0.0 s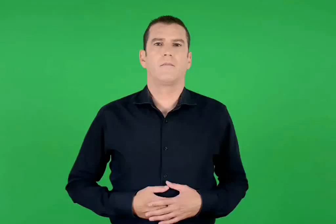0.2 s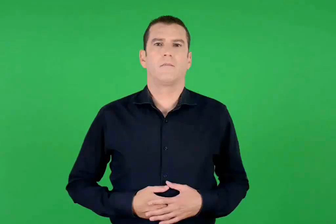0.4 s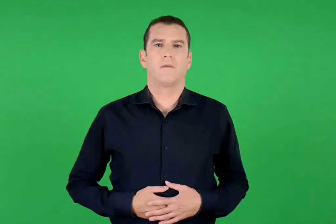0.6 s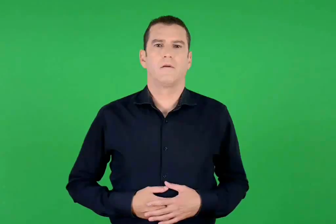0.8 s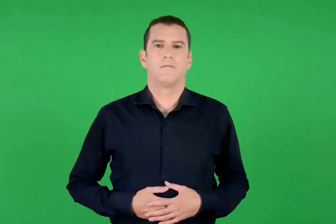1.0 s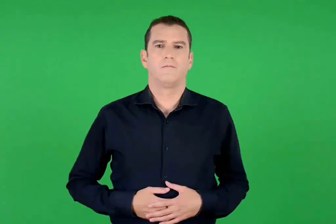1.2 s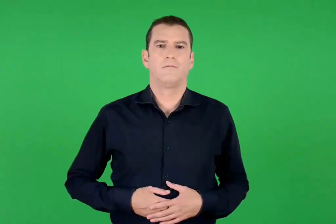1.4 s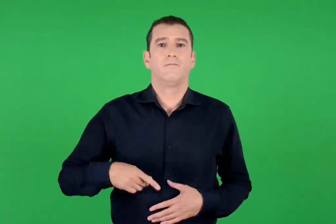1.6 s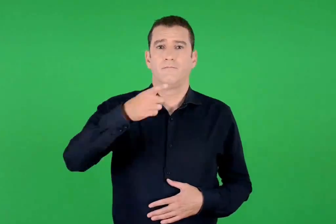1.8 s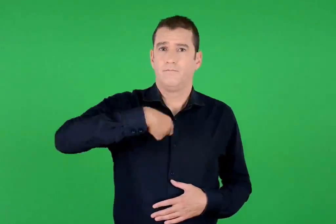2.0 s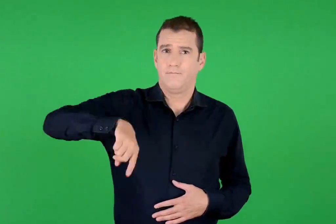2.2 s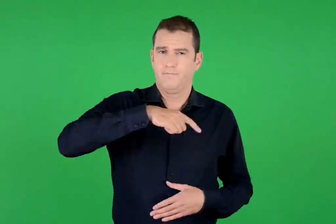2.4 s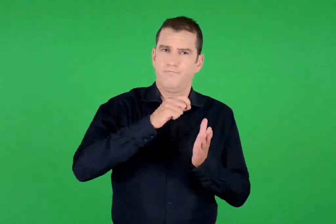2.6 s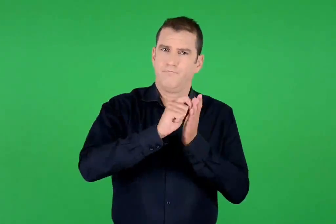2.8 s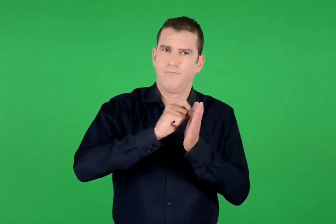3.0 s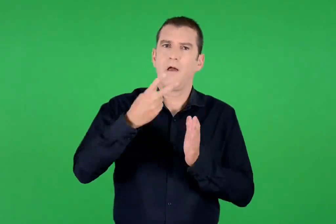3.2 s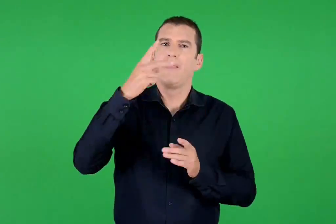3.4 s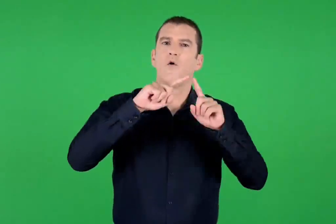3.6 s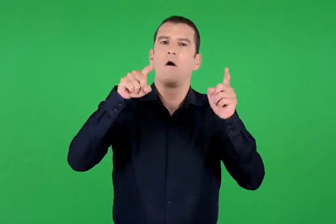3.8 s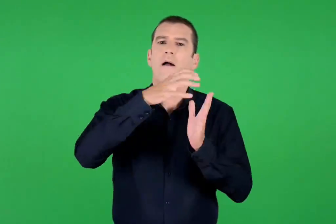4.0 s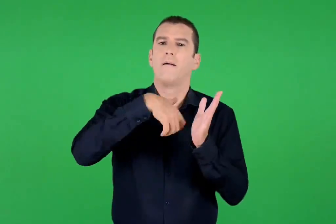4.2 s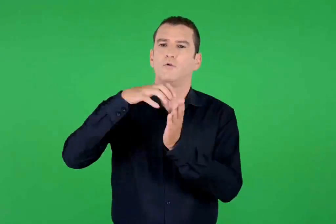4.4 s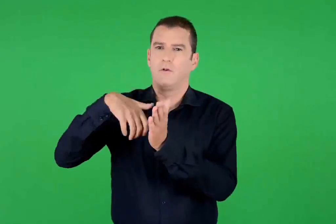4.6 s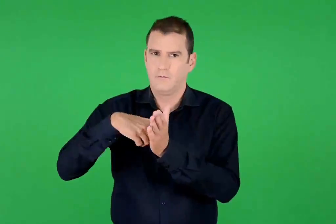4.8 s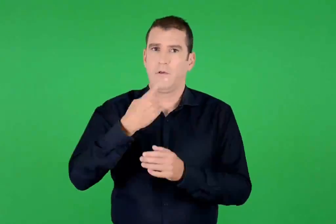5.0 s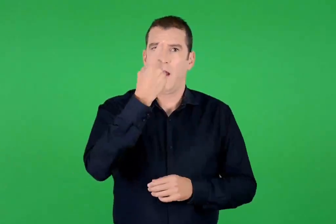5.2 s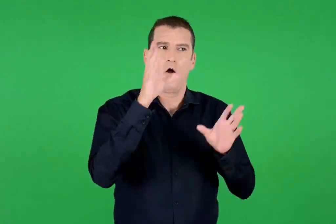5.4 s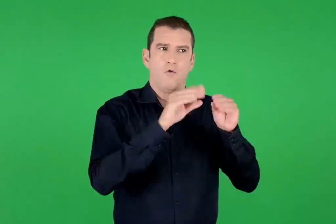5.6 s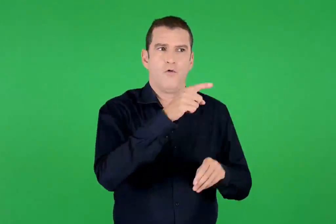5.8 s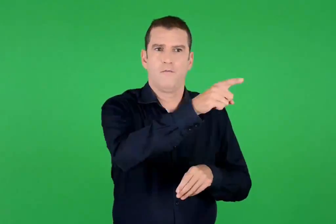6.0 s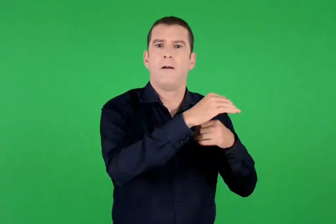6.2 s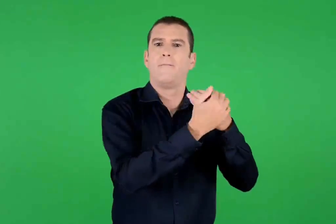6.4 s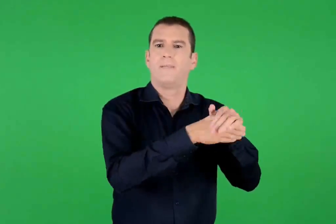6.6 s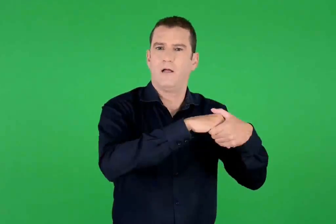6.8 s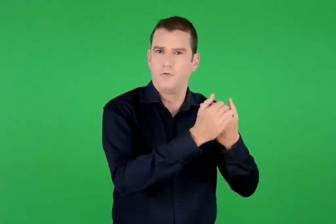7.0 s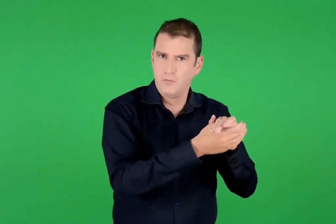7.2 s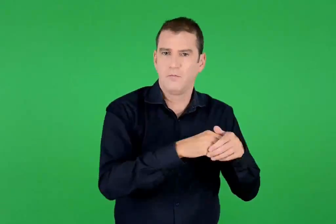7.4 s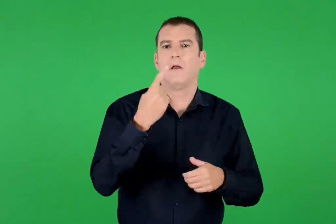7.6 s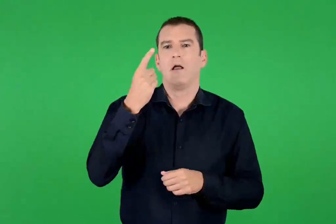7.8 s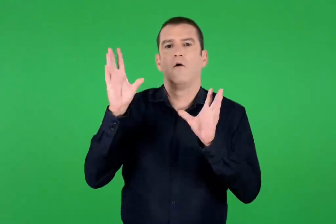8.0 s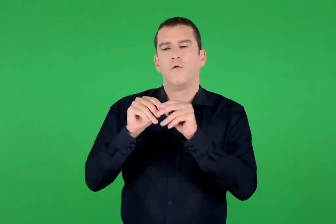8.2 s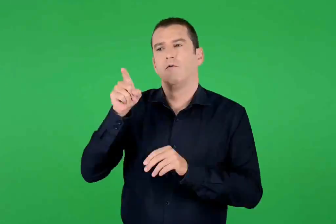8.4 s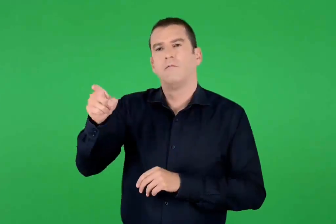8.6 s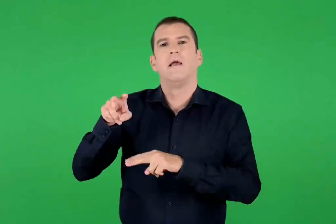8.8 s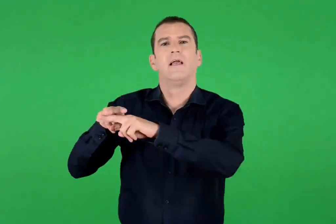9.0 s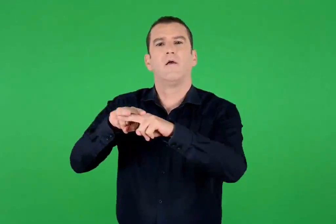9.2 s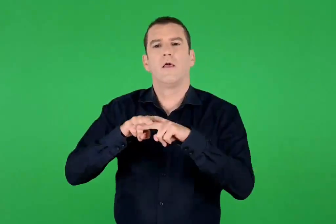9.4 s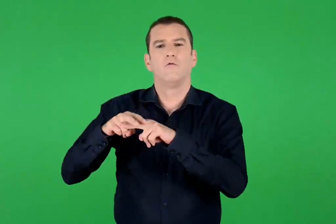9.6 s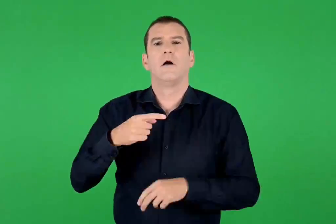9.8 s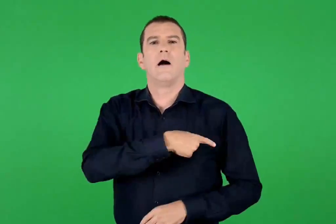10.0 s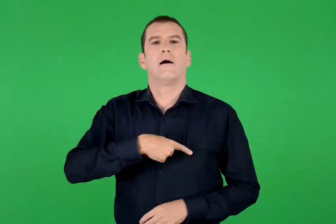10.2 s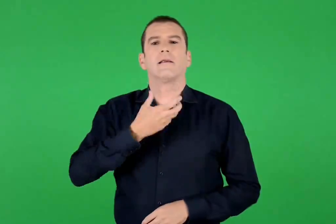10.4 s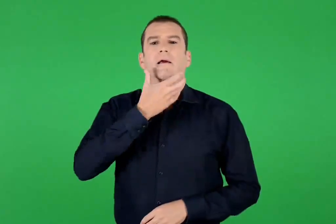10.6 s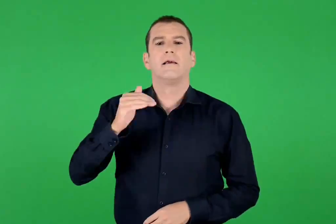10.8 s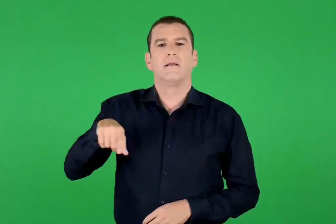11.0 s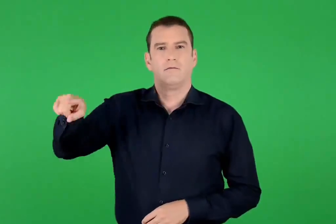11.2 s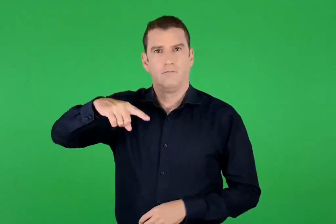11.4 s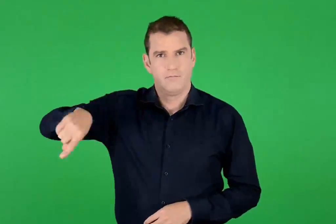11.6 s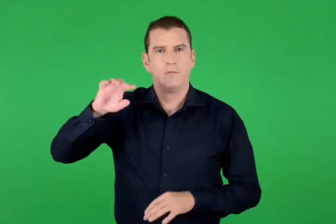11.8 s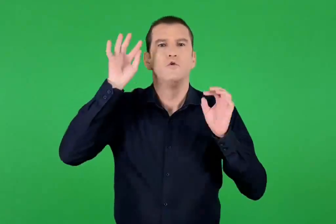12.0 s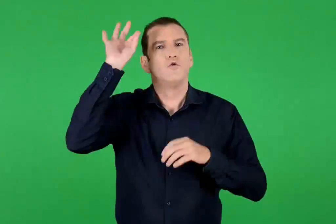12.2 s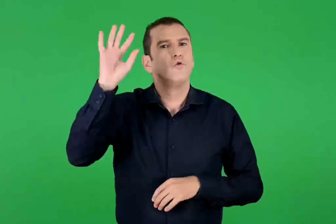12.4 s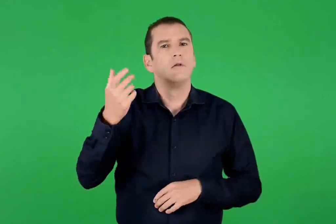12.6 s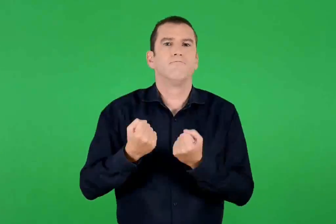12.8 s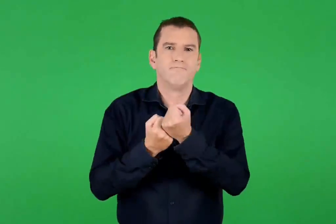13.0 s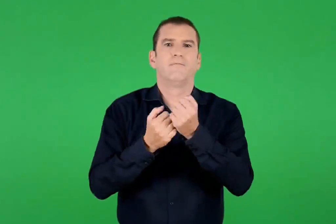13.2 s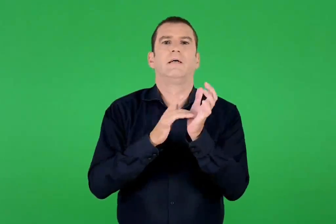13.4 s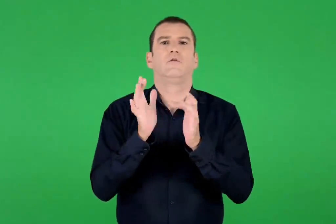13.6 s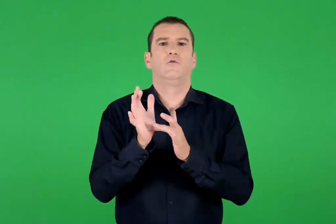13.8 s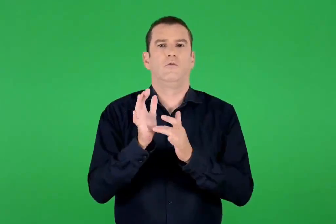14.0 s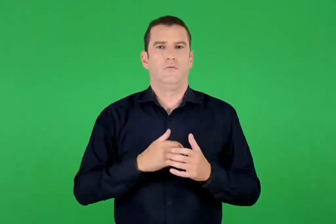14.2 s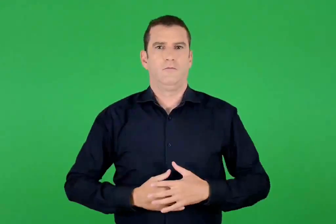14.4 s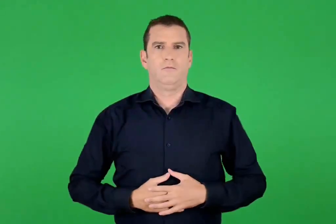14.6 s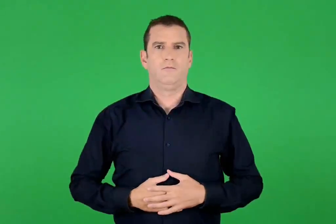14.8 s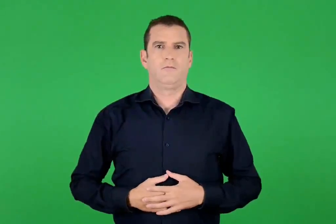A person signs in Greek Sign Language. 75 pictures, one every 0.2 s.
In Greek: γράφουμε δύο επιστολές , μία προς τον πόντιο πιλάτο και μία προς τους ιουδαίους αρχιερείς , για να υποστηρίξουμε τον ιησού
